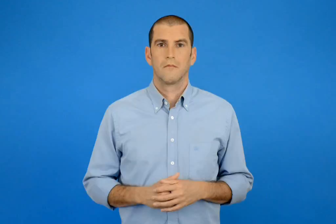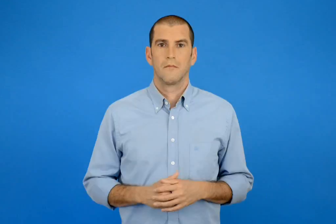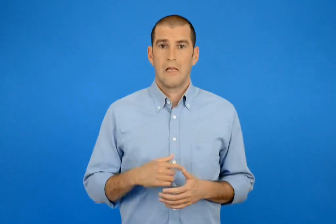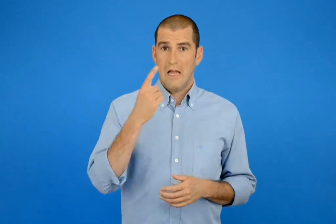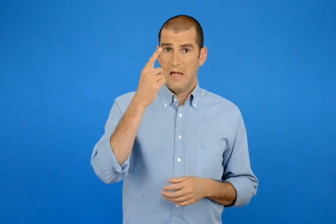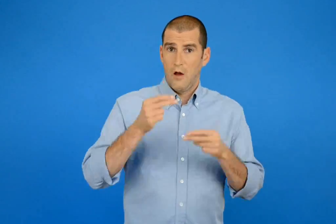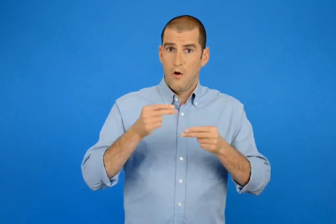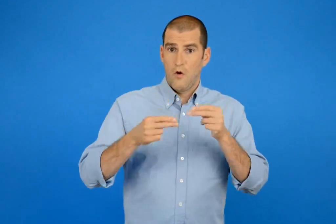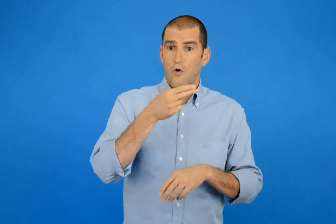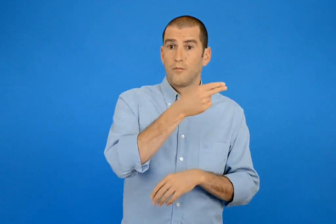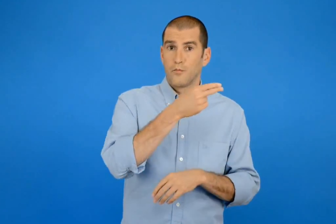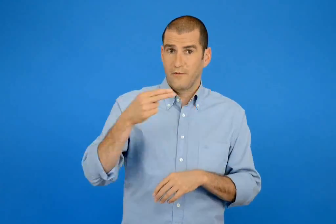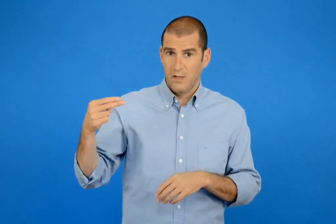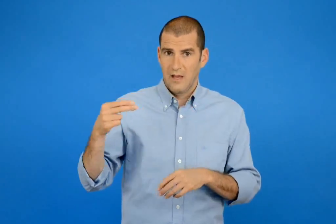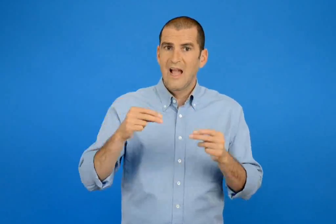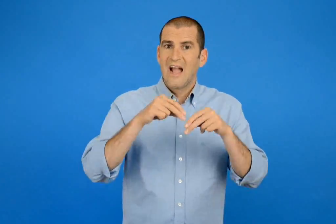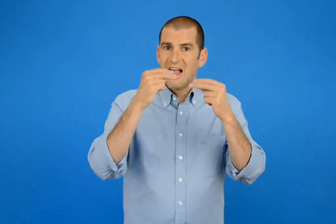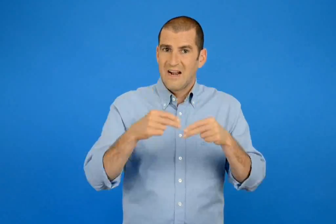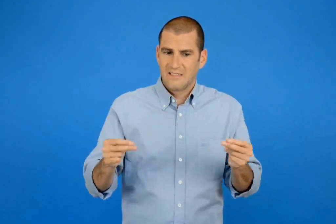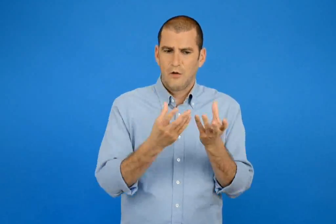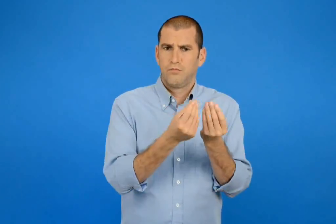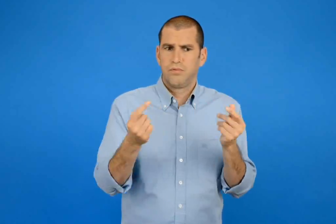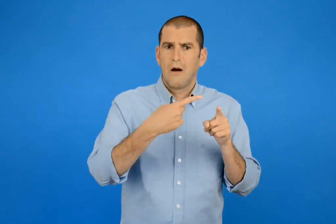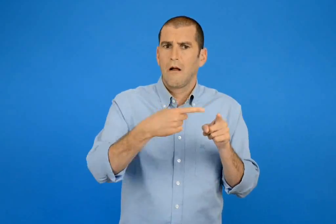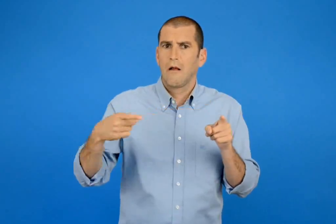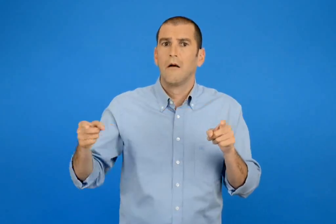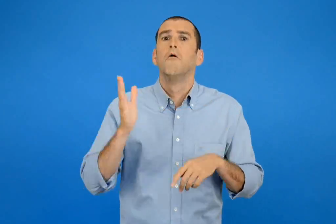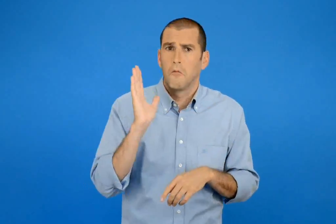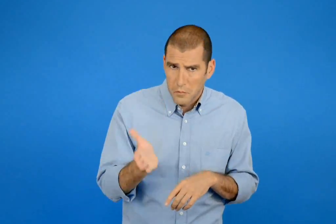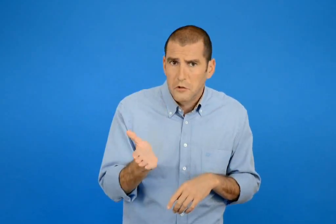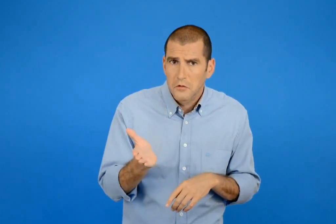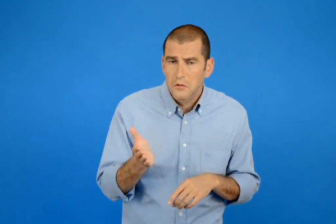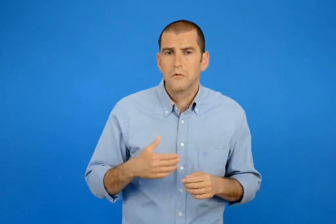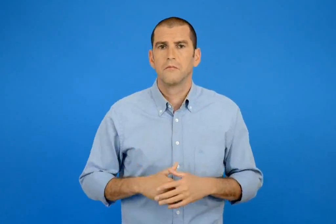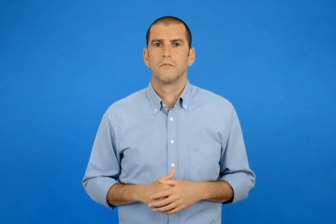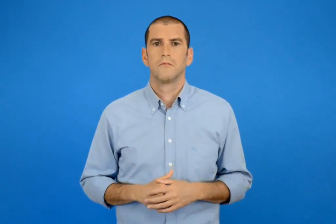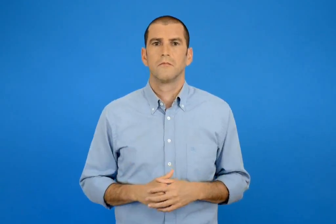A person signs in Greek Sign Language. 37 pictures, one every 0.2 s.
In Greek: μπορεί ένα πρόβλημα να έχει πολλές διαφορετικές λύσεις ;
